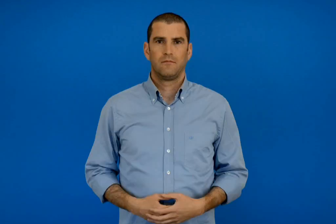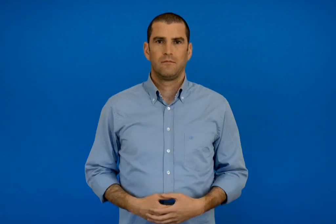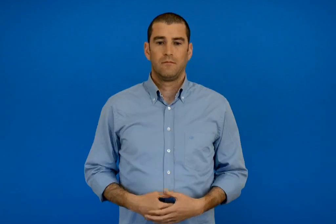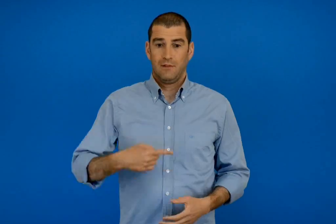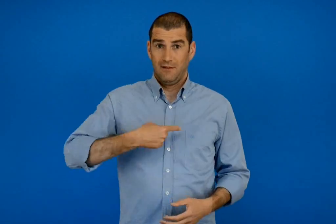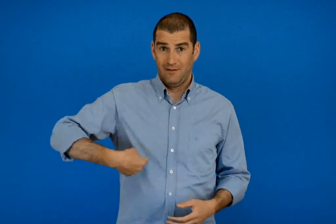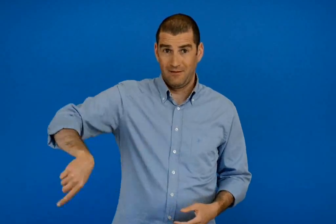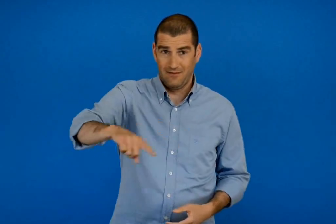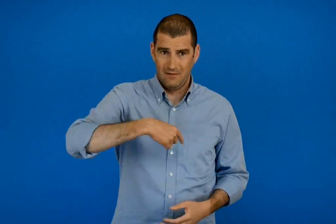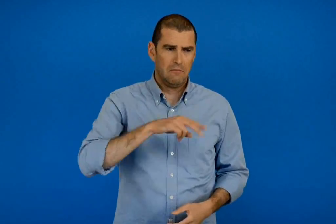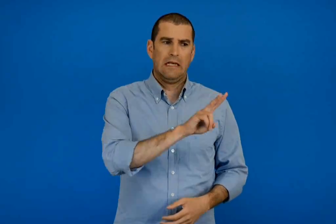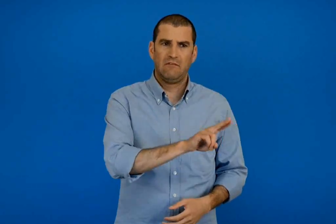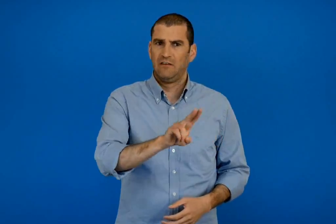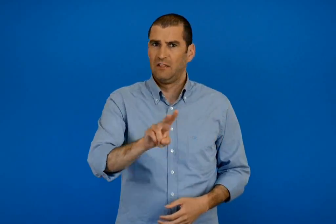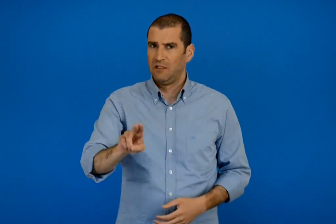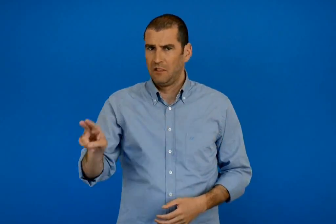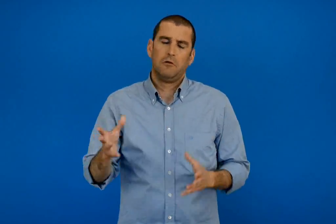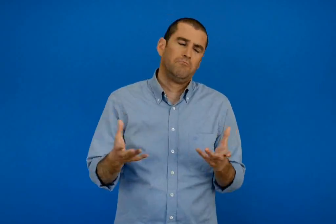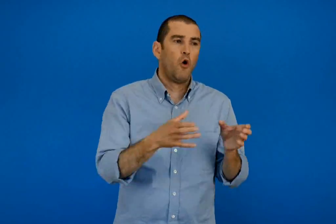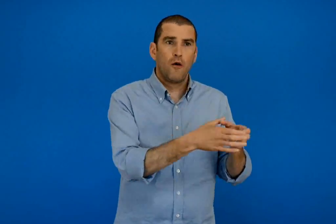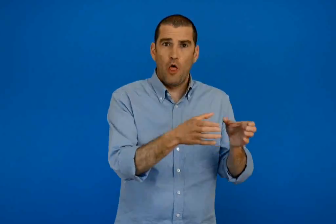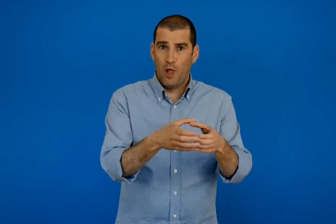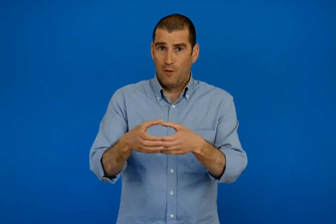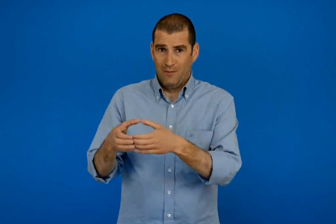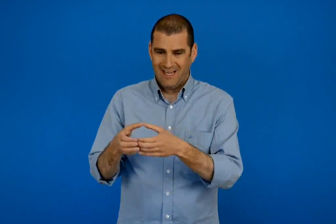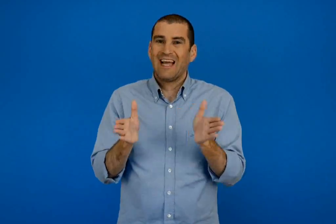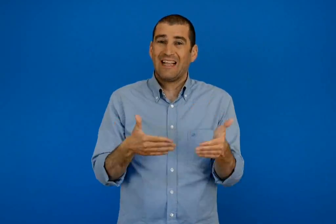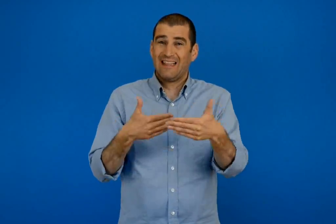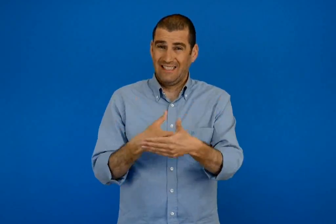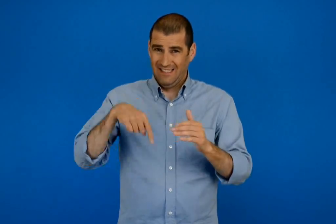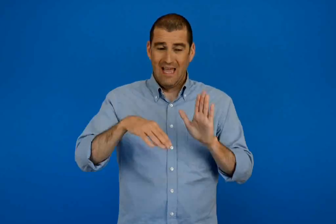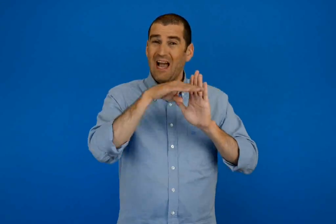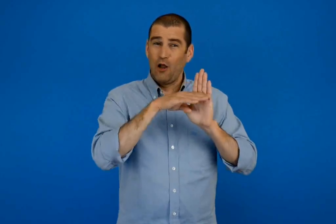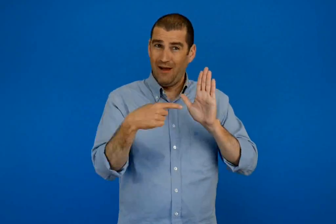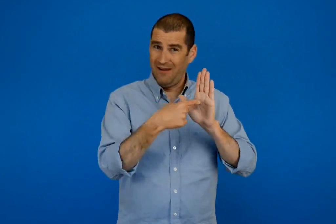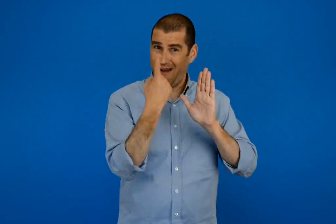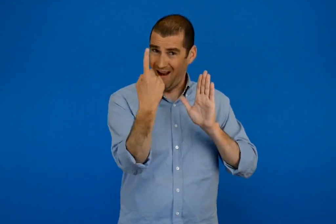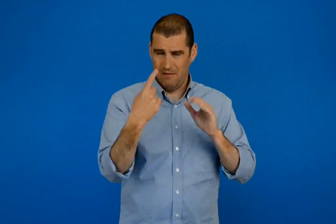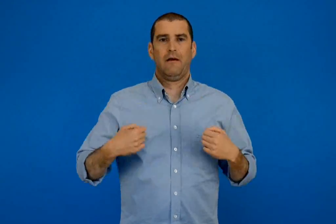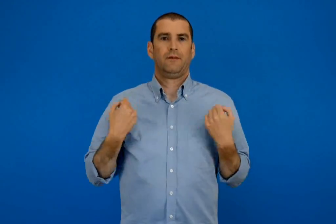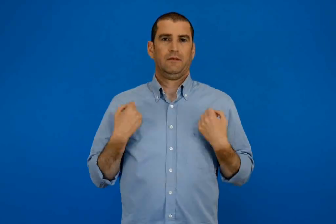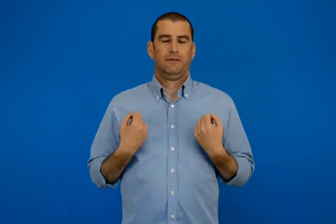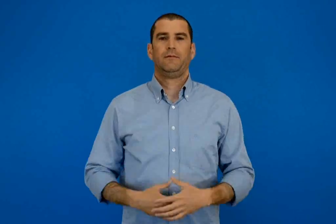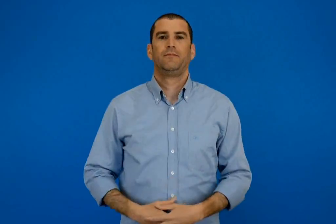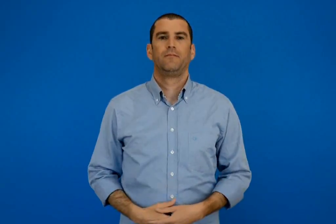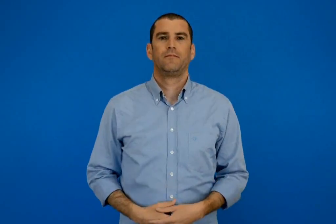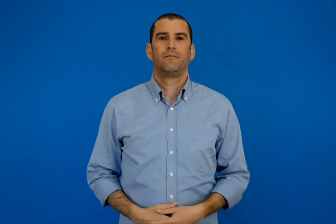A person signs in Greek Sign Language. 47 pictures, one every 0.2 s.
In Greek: γινόμαστε ζευγάρια η ομάδες παίζουμε έναν κανόνα της τάξης
